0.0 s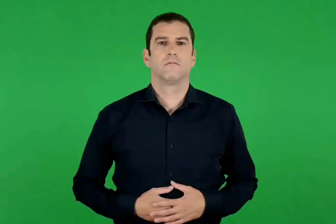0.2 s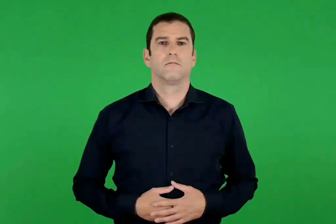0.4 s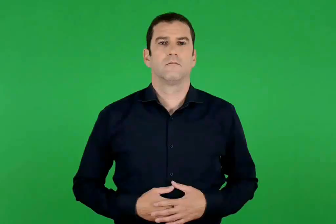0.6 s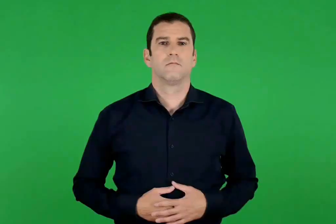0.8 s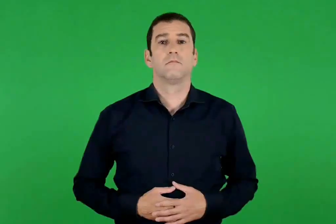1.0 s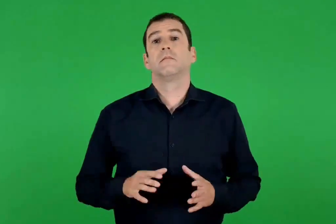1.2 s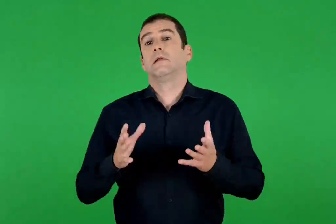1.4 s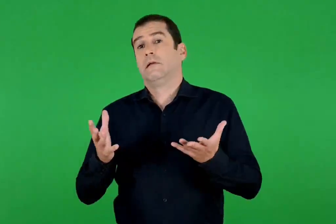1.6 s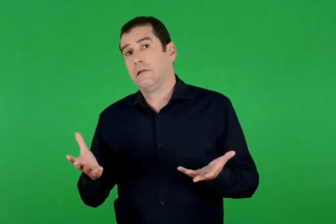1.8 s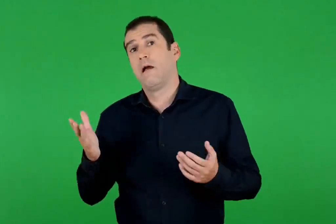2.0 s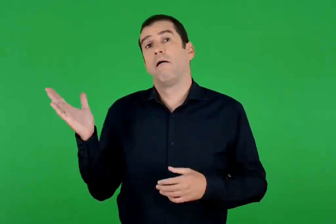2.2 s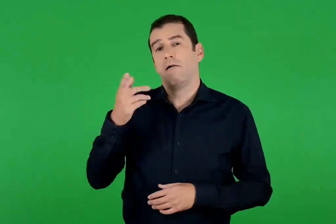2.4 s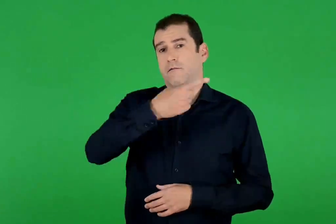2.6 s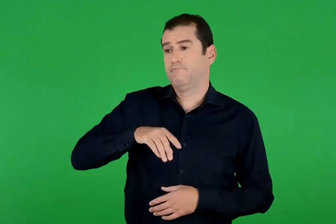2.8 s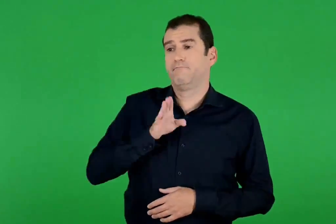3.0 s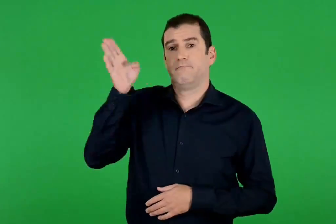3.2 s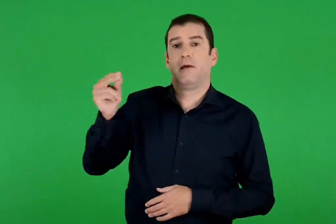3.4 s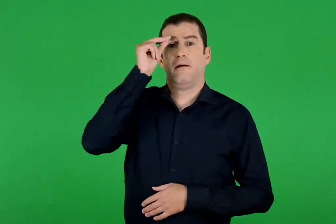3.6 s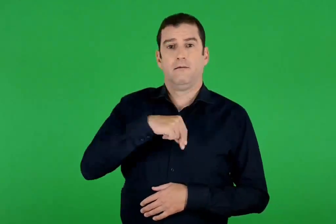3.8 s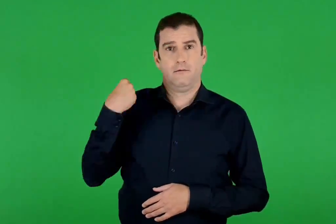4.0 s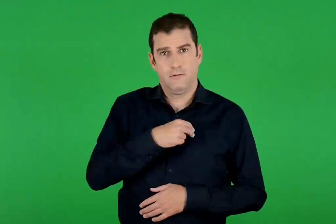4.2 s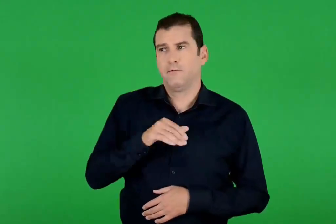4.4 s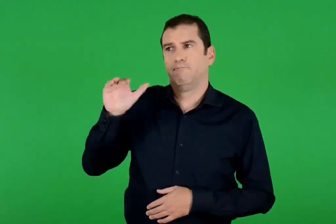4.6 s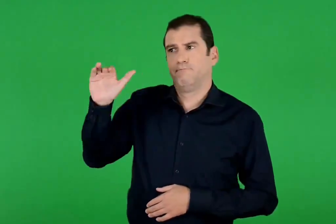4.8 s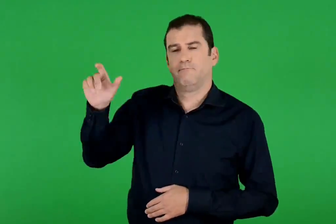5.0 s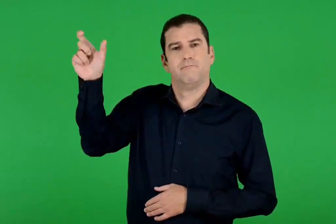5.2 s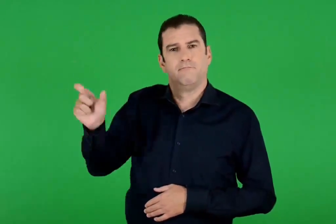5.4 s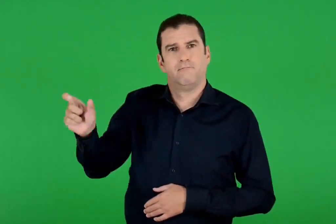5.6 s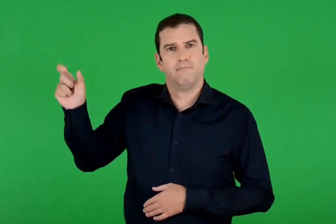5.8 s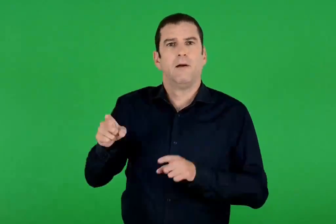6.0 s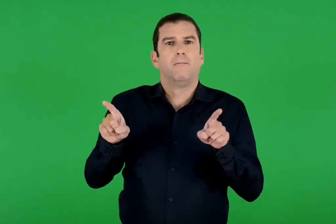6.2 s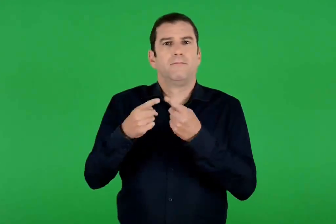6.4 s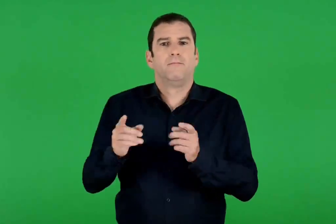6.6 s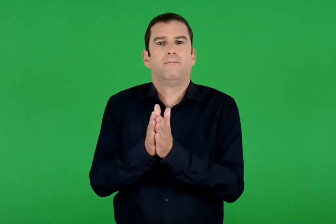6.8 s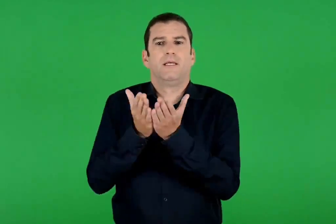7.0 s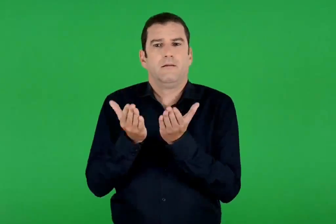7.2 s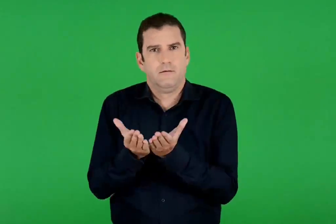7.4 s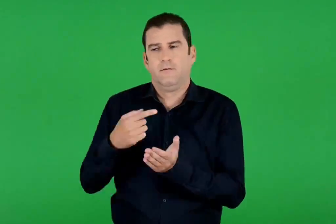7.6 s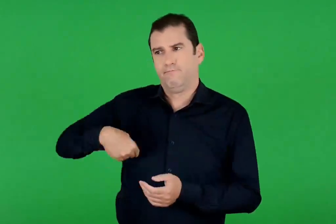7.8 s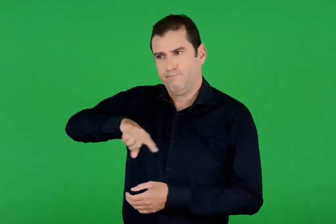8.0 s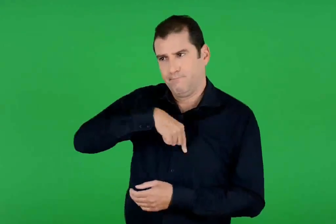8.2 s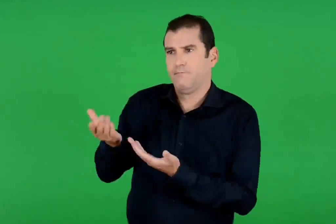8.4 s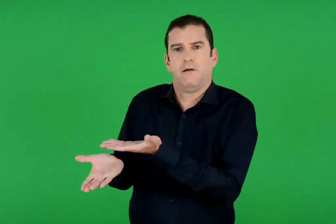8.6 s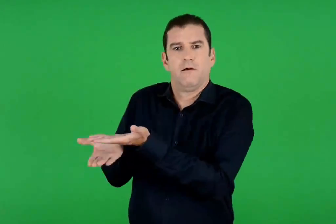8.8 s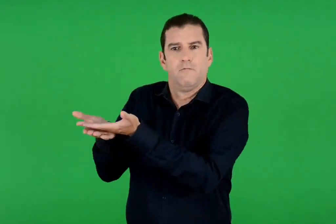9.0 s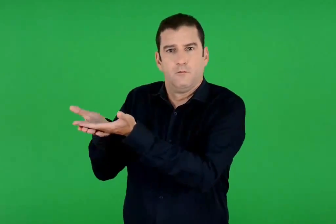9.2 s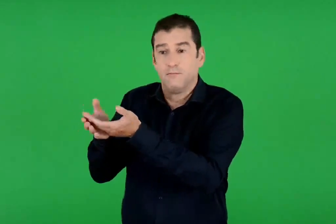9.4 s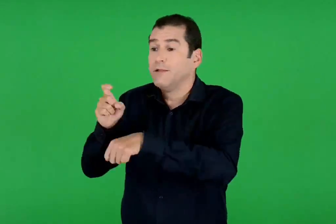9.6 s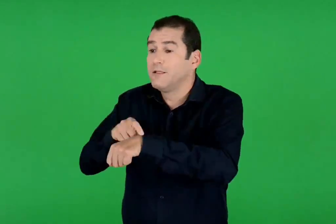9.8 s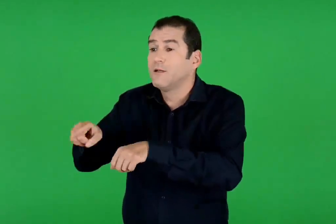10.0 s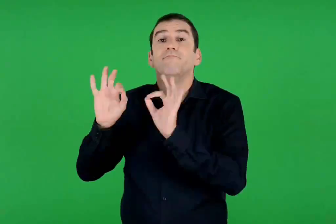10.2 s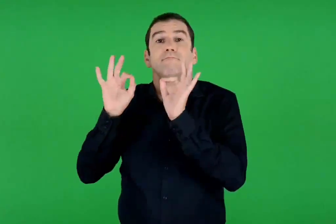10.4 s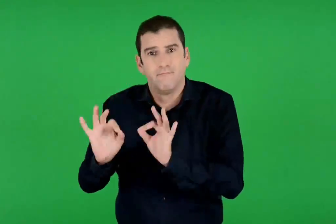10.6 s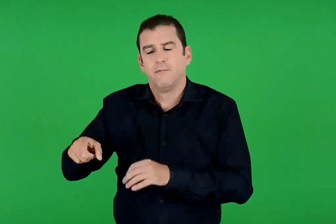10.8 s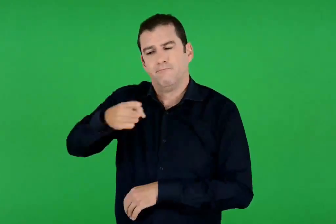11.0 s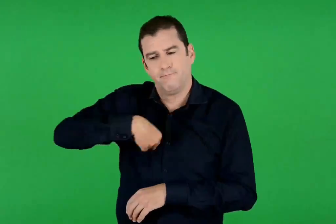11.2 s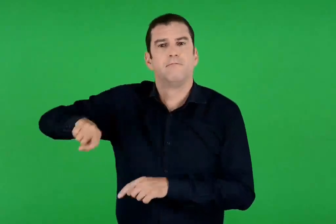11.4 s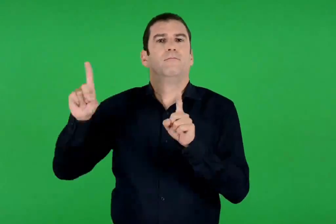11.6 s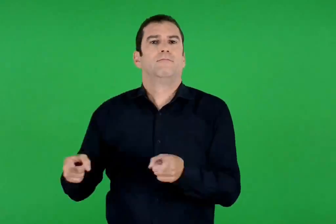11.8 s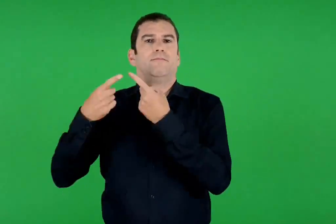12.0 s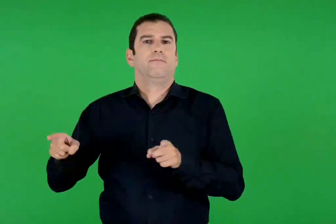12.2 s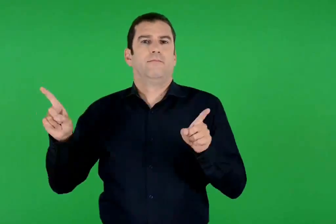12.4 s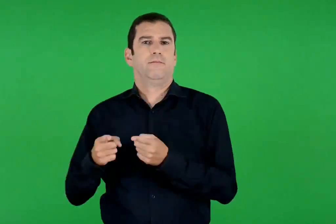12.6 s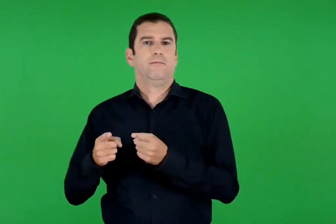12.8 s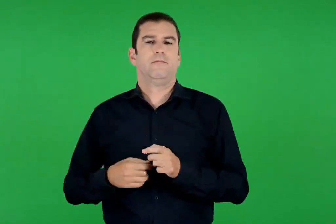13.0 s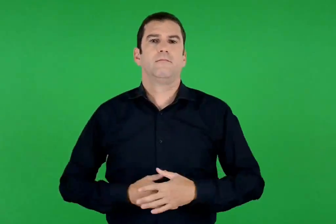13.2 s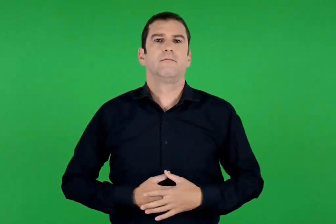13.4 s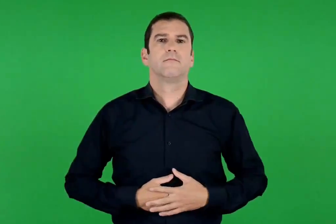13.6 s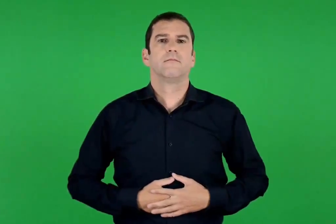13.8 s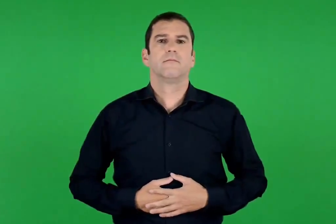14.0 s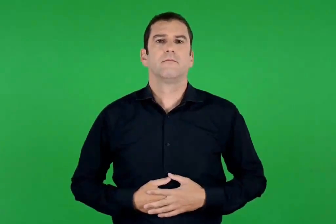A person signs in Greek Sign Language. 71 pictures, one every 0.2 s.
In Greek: ή , αν εκκλησιαστούμε , ζητάμε από τους ψάλτες να τους βοηθήσουμε κι εμείς να το ψάλλουν τη στιγμή που πρέπει
